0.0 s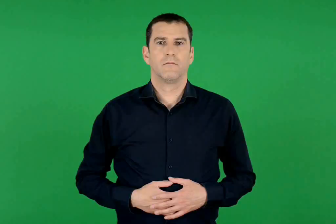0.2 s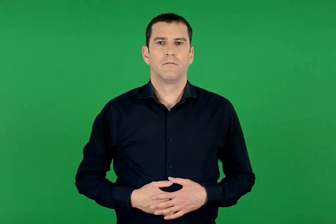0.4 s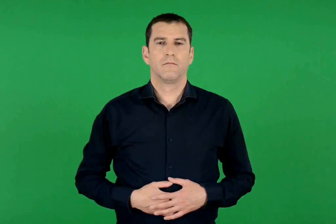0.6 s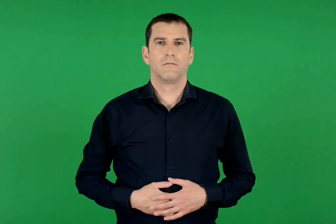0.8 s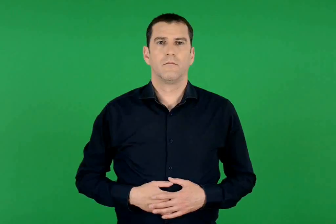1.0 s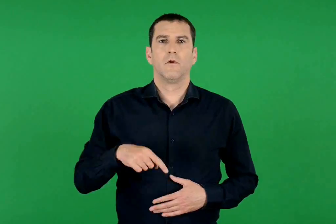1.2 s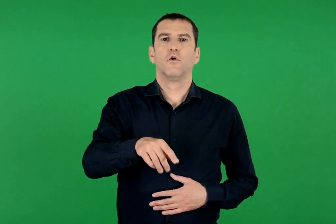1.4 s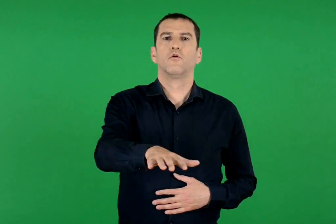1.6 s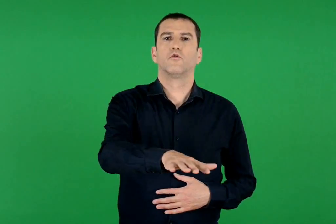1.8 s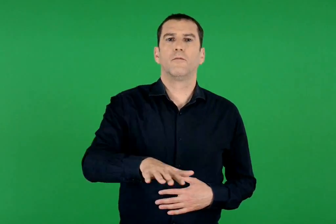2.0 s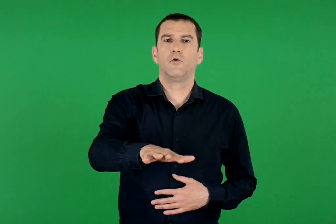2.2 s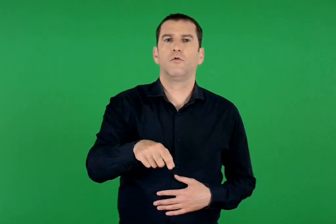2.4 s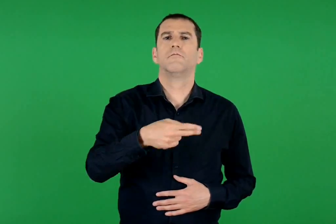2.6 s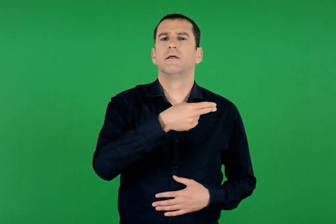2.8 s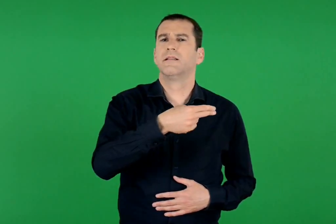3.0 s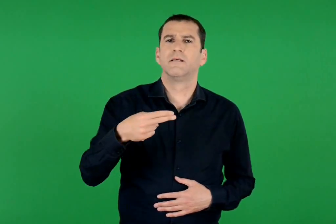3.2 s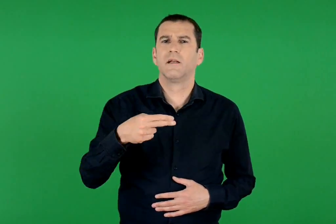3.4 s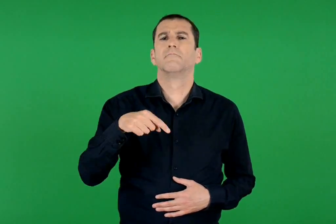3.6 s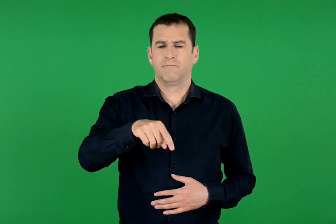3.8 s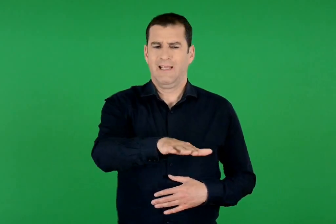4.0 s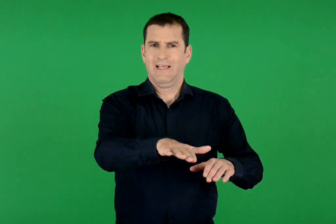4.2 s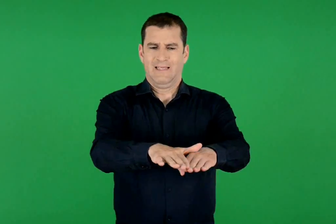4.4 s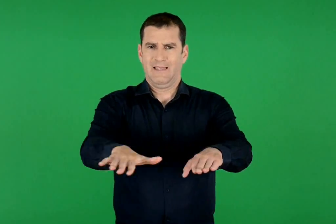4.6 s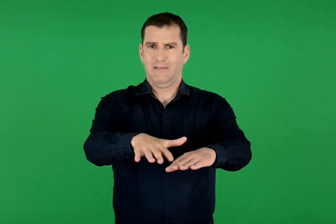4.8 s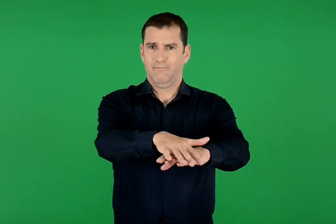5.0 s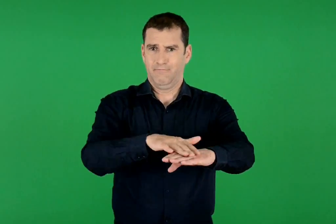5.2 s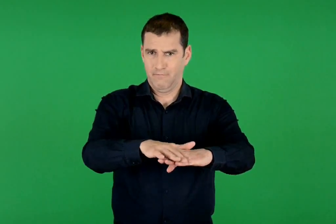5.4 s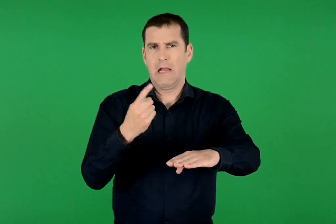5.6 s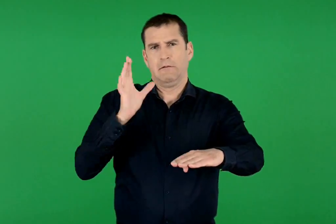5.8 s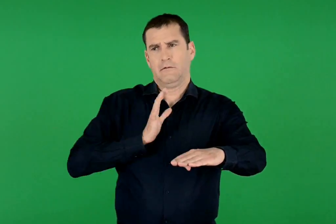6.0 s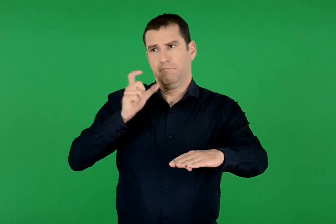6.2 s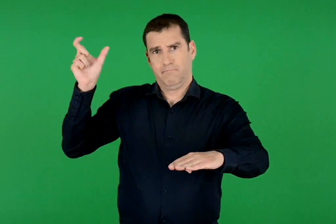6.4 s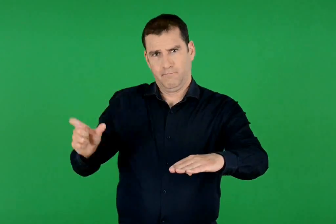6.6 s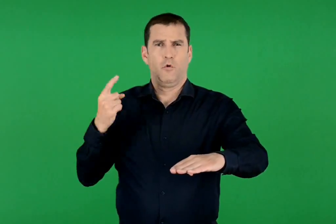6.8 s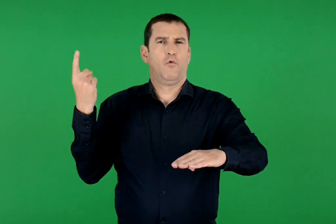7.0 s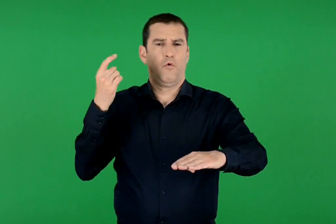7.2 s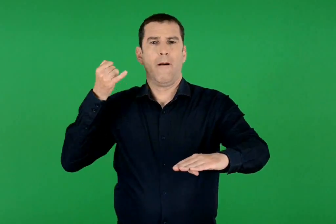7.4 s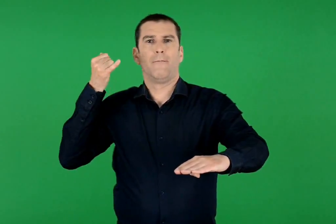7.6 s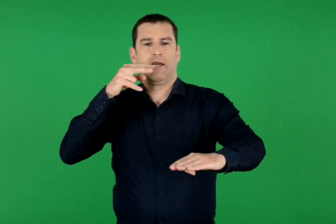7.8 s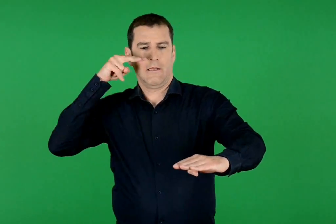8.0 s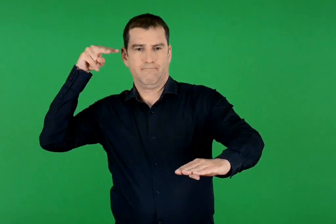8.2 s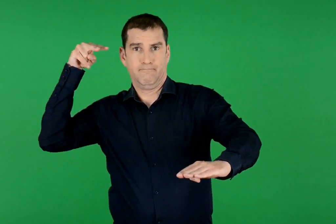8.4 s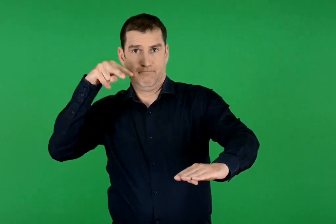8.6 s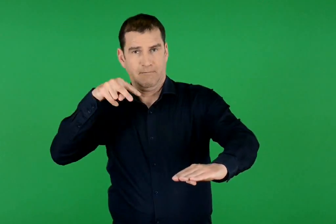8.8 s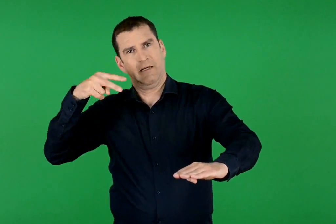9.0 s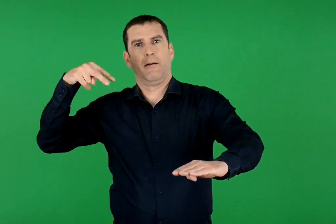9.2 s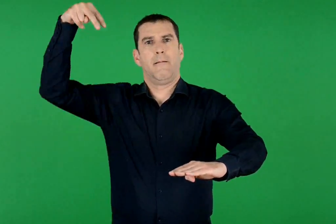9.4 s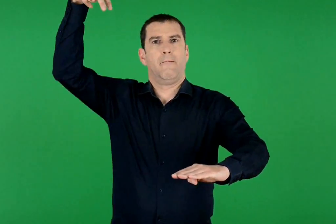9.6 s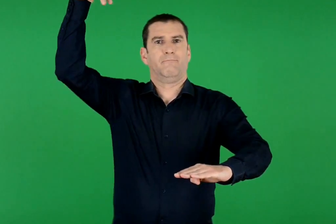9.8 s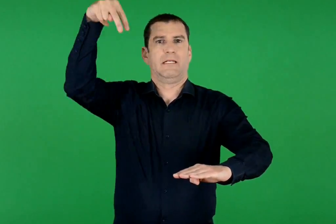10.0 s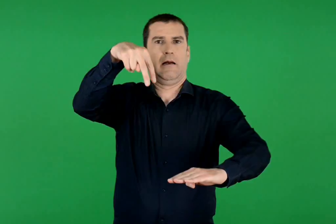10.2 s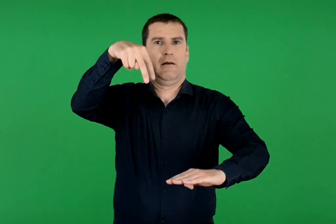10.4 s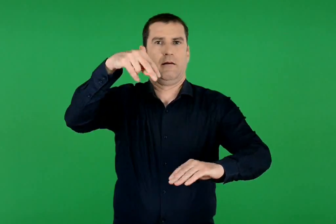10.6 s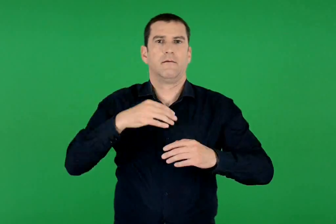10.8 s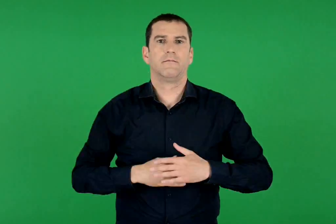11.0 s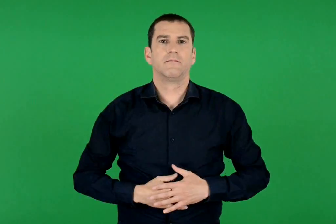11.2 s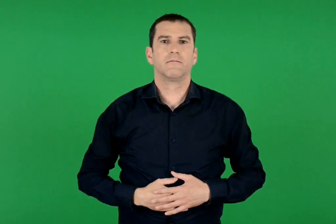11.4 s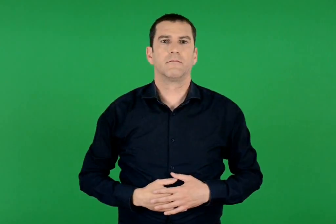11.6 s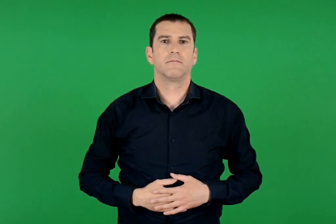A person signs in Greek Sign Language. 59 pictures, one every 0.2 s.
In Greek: τοπίο: καθετί που βλέπει κάποιος όταν κοιτάζει έναν χώρο , συνήθως από μακριά ή από ψηλά , μια έκταση γης
